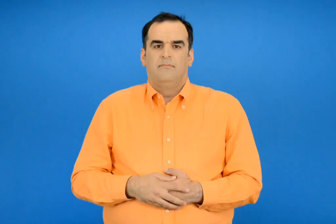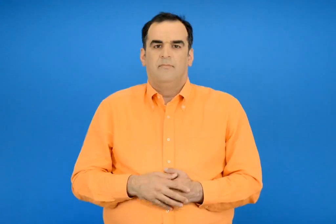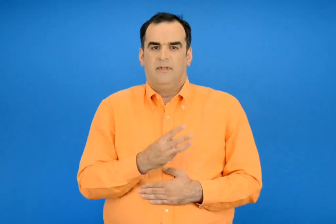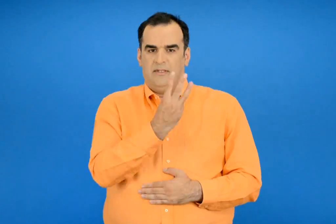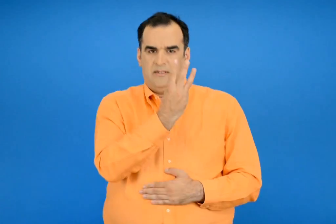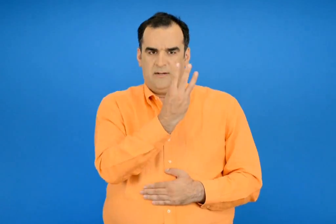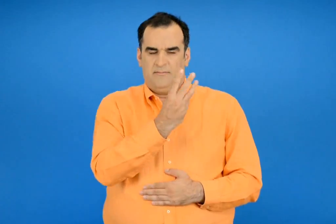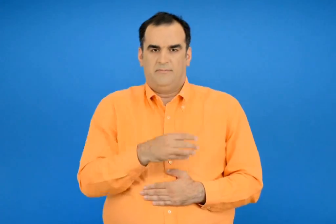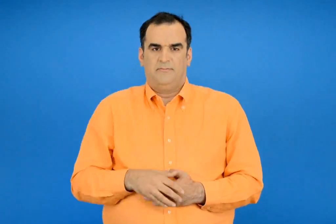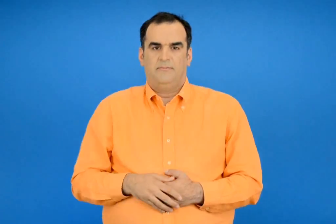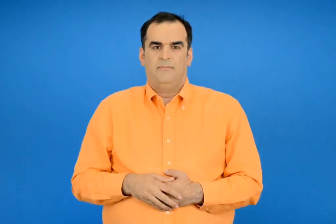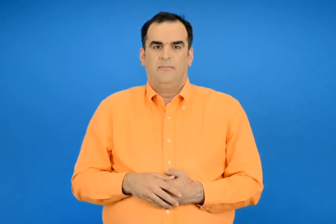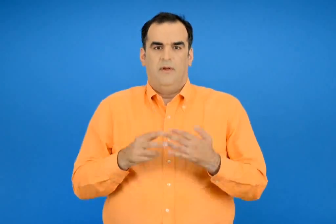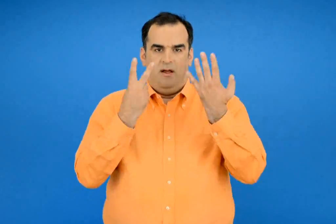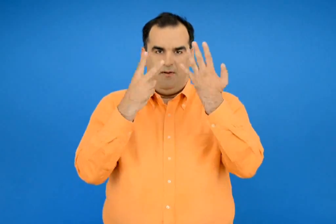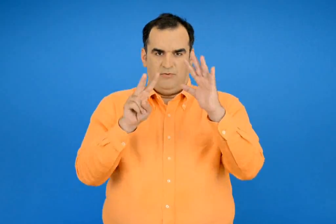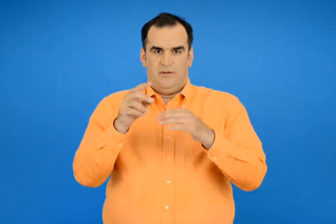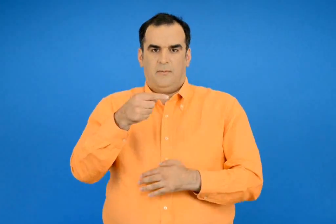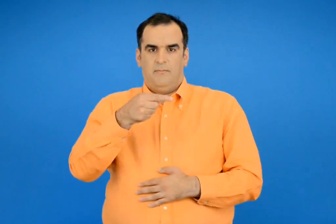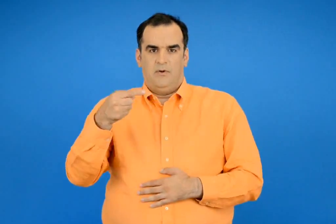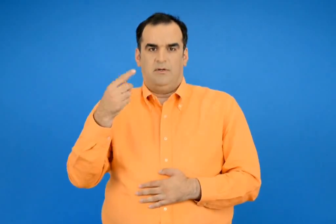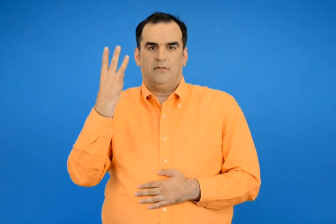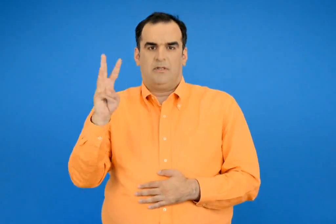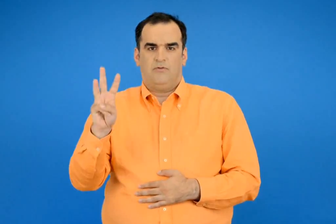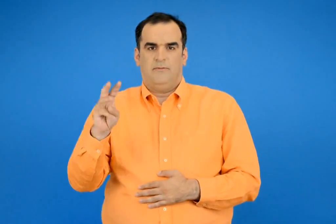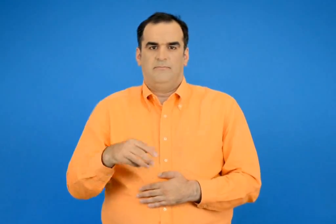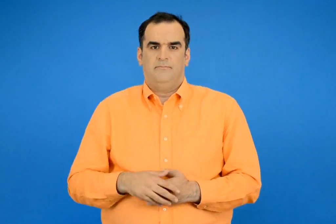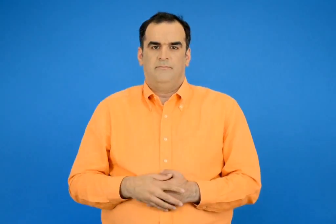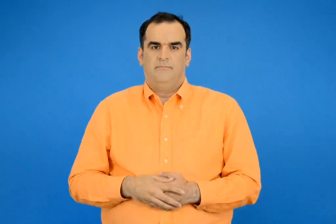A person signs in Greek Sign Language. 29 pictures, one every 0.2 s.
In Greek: 3 700 – 300
